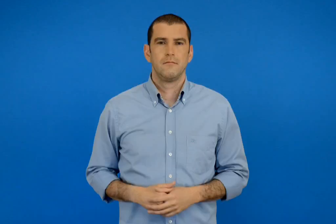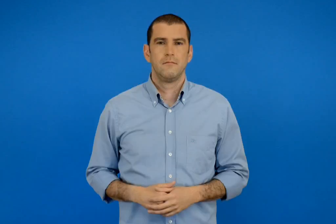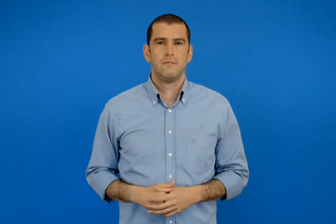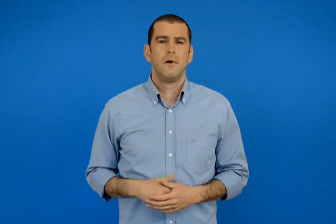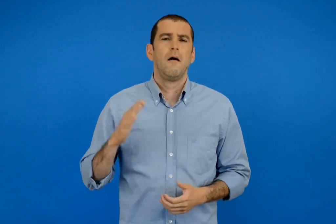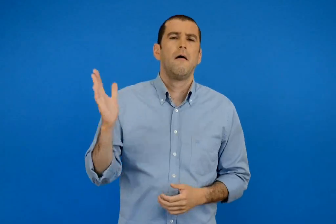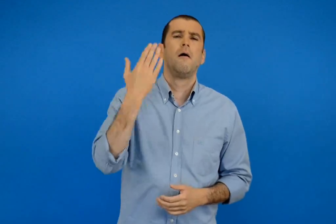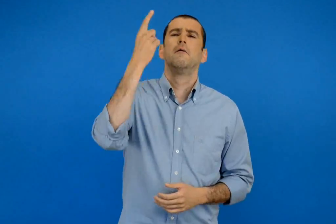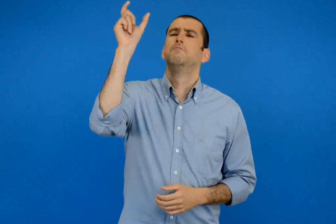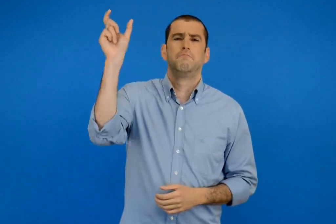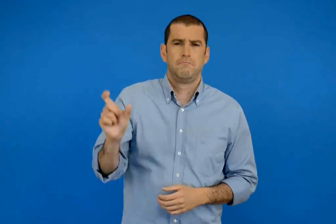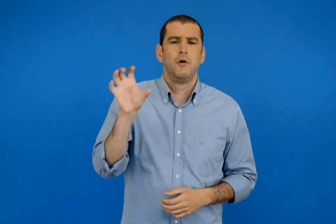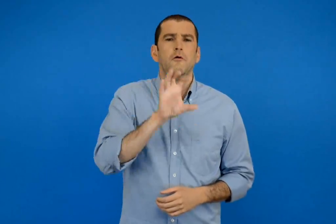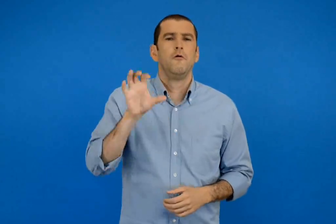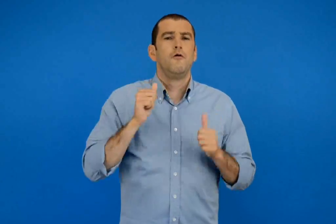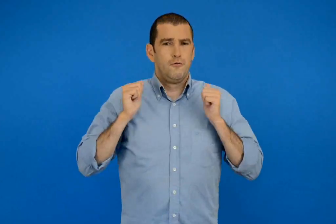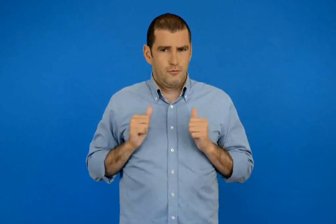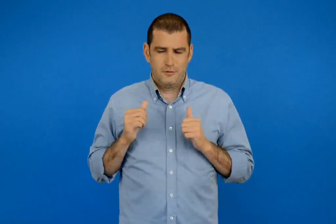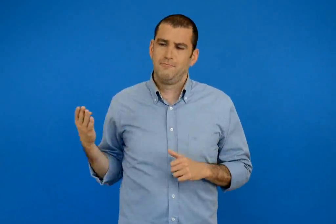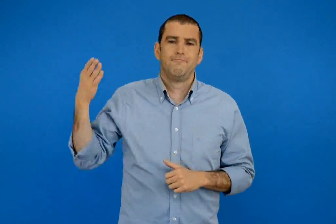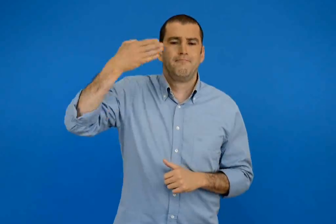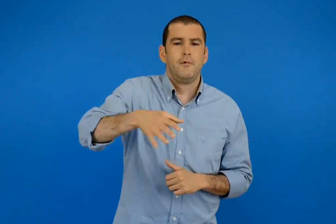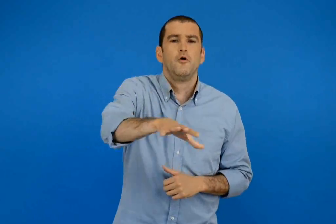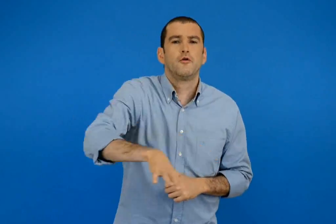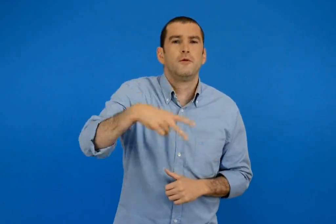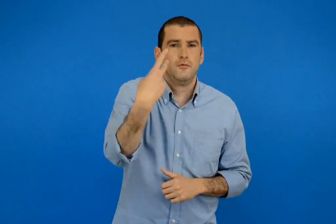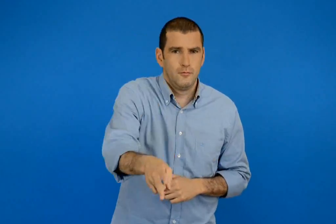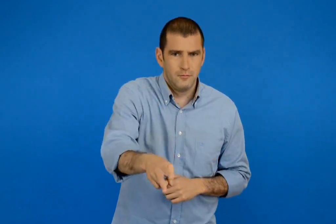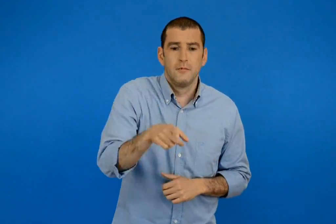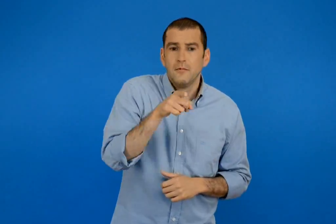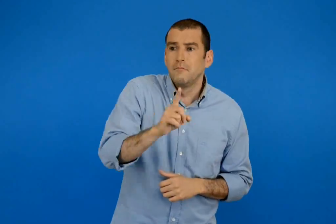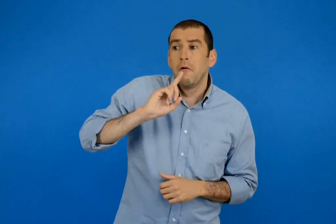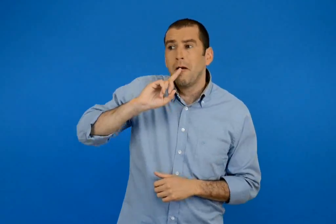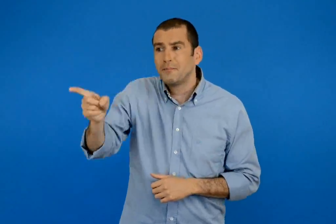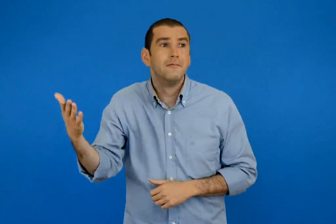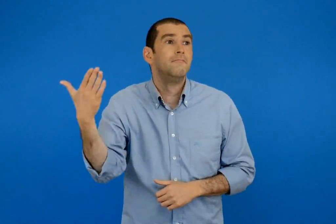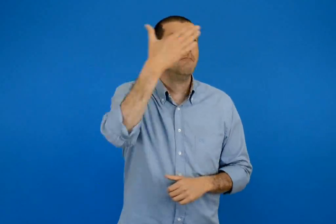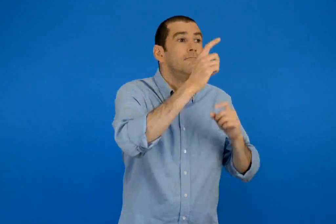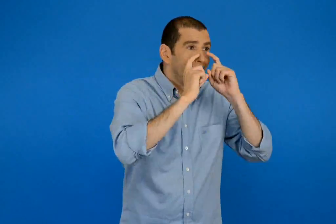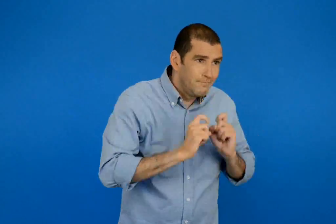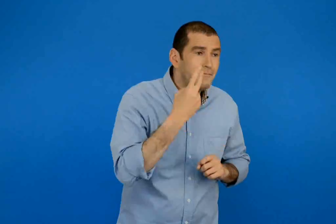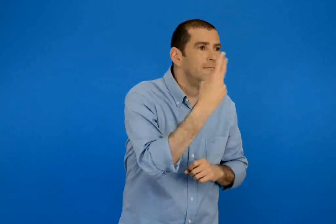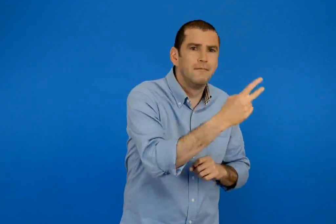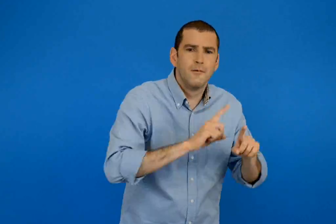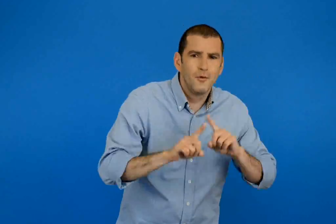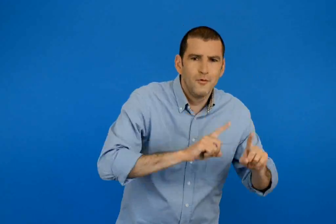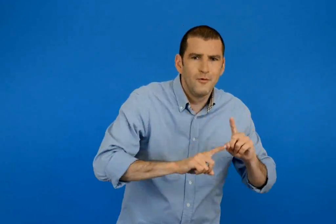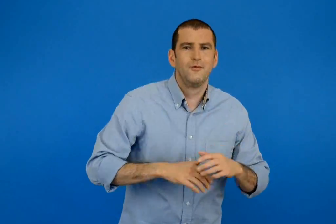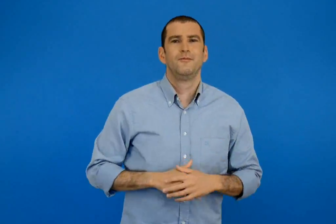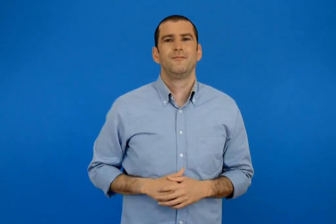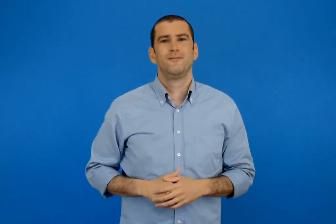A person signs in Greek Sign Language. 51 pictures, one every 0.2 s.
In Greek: αν ερχόταν στον τόπο σου κάποιος τουρίστας ποιο μέρος θα του έλεγες να επισκεφθεί οπωσδήποτε ;
